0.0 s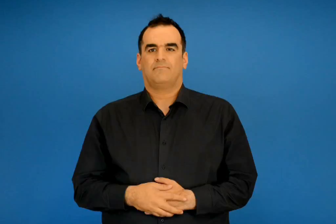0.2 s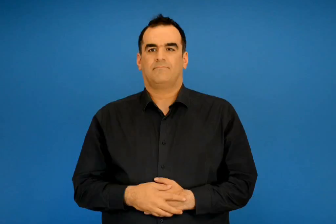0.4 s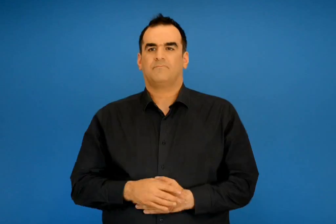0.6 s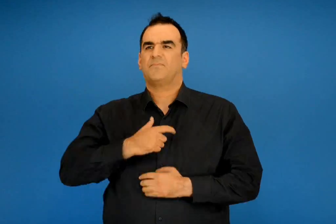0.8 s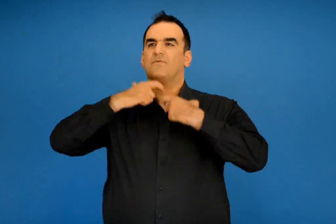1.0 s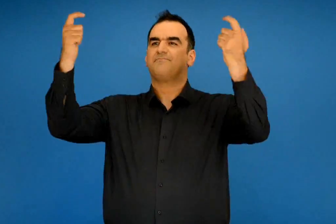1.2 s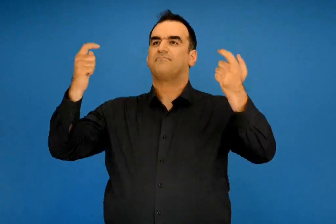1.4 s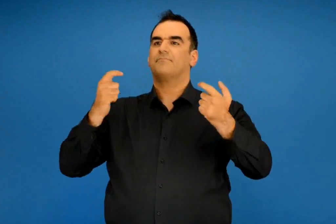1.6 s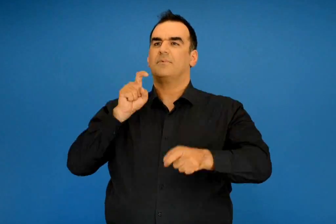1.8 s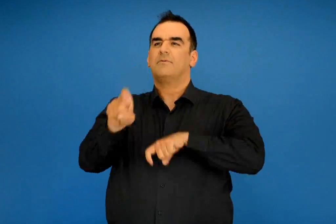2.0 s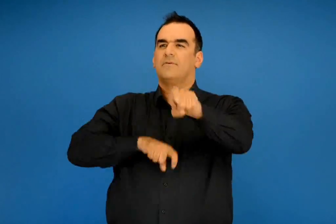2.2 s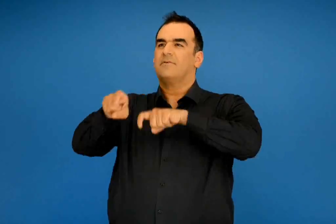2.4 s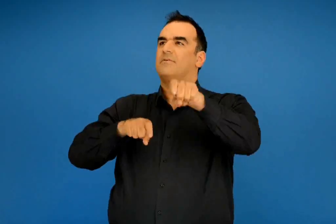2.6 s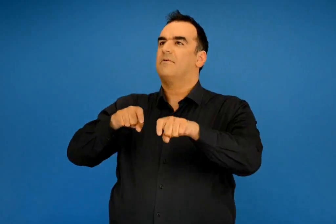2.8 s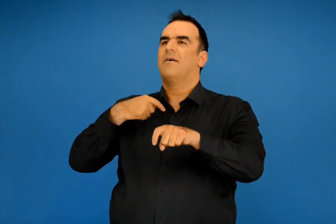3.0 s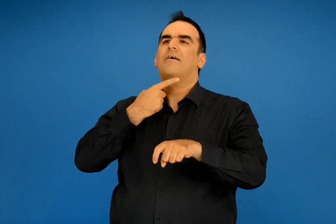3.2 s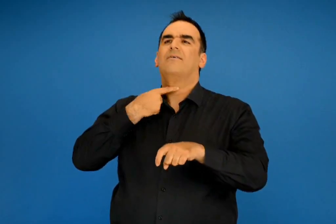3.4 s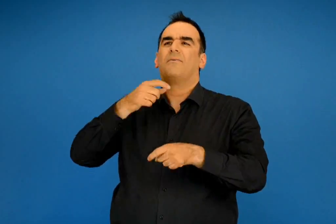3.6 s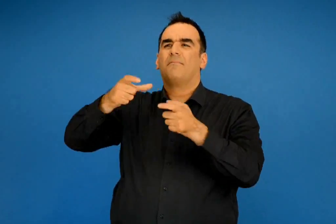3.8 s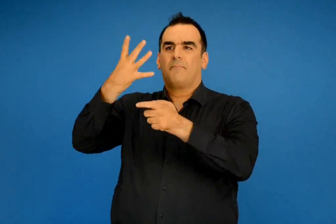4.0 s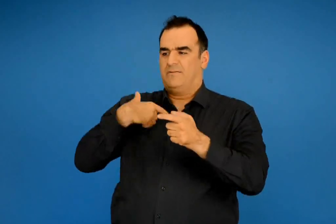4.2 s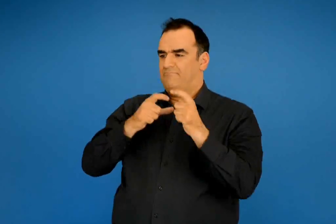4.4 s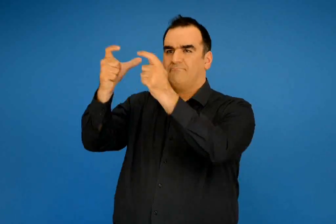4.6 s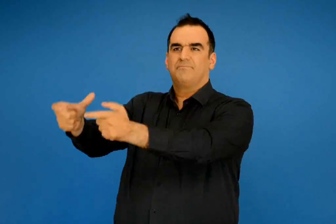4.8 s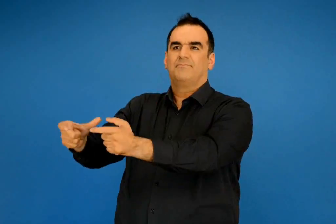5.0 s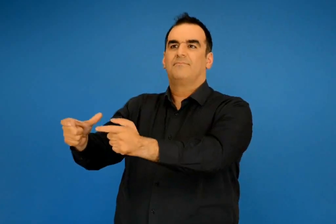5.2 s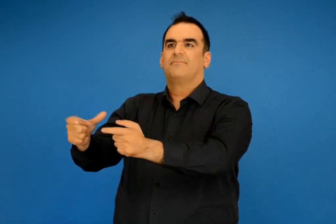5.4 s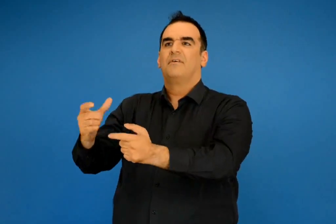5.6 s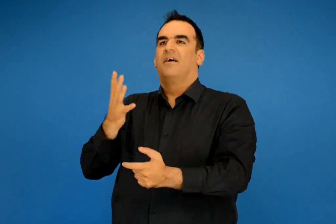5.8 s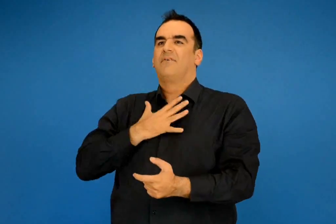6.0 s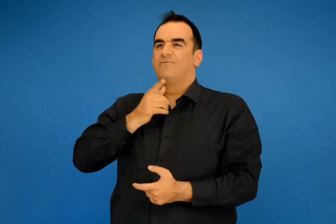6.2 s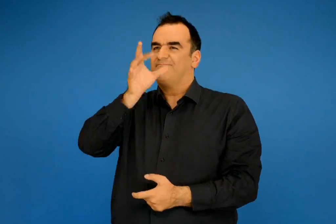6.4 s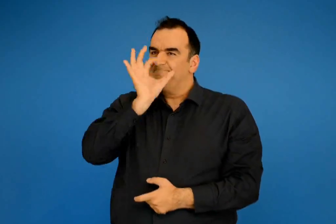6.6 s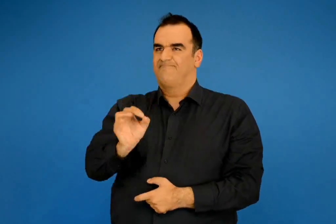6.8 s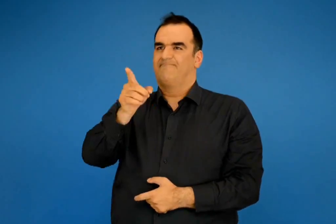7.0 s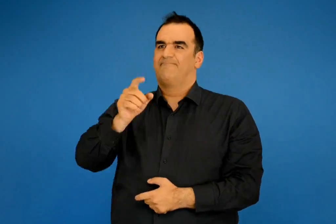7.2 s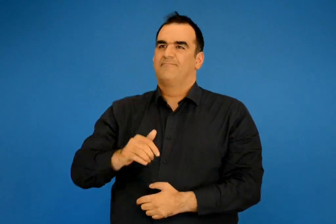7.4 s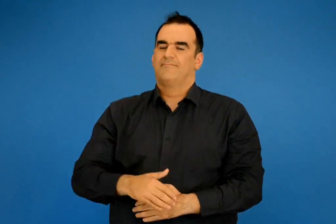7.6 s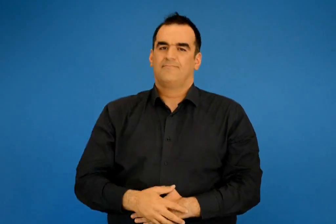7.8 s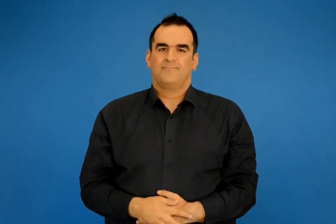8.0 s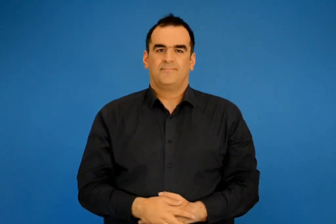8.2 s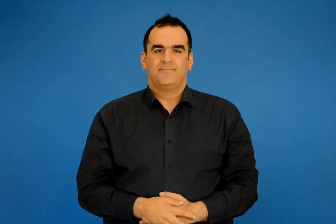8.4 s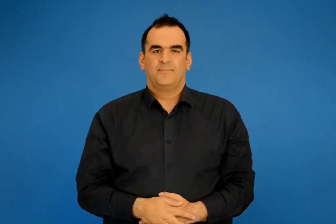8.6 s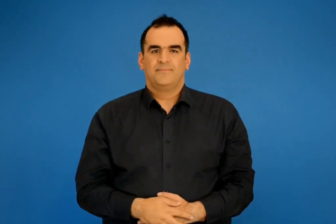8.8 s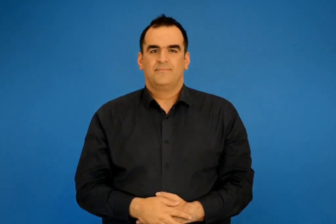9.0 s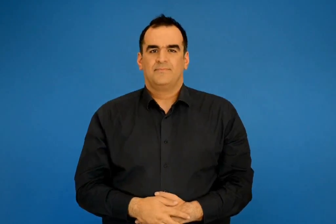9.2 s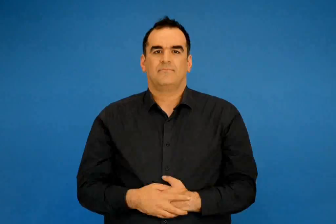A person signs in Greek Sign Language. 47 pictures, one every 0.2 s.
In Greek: τραγοπόδη είπε σου έφερα τις τηγανίτες σου δε με γέλασες σε ευχαριστώ
